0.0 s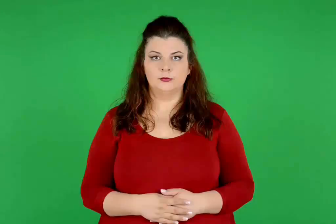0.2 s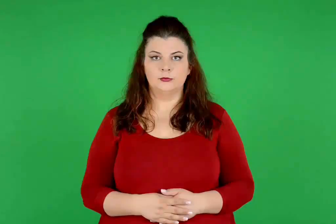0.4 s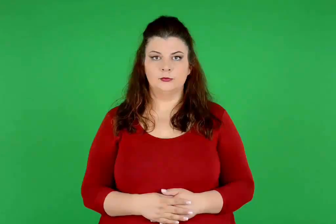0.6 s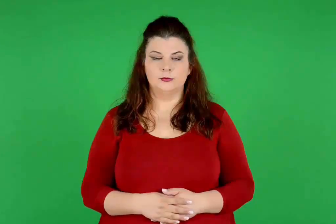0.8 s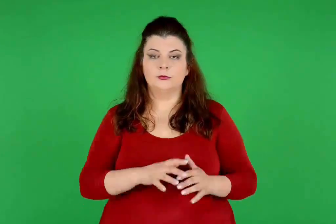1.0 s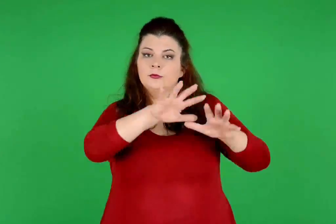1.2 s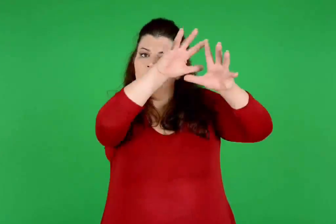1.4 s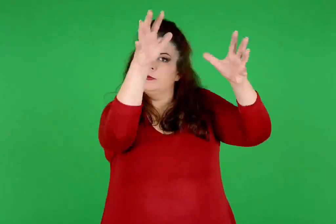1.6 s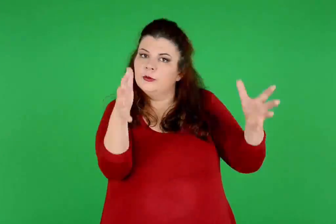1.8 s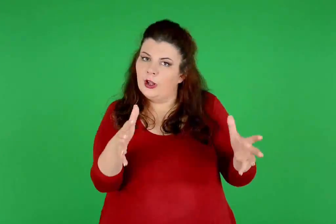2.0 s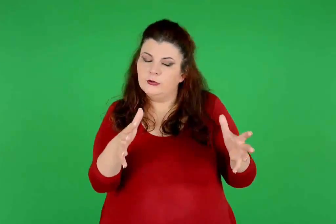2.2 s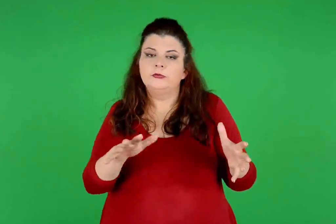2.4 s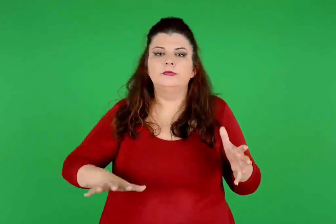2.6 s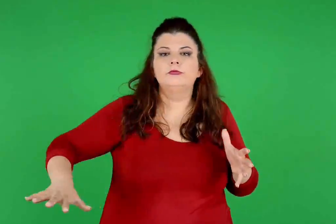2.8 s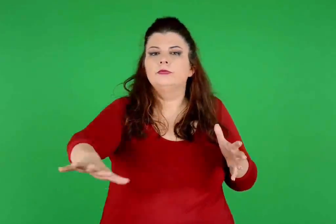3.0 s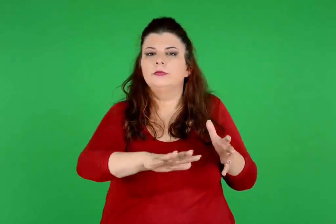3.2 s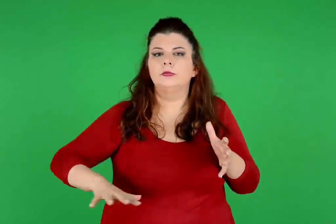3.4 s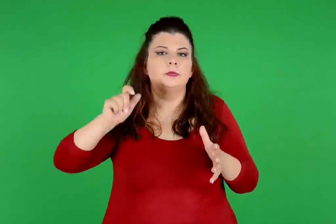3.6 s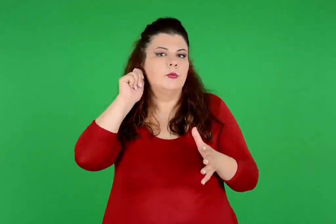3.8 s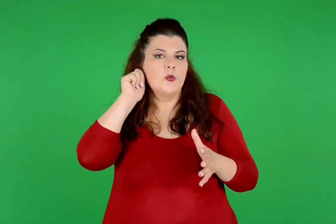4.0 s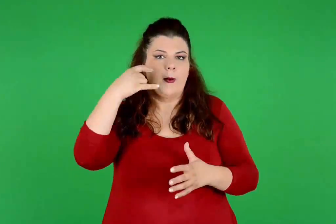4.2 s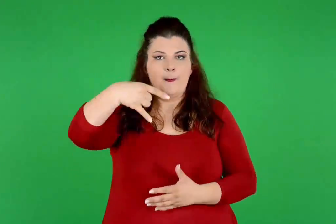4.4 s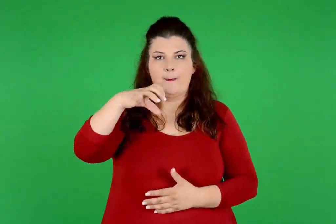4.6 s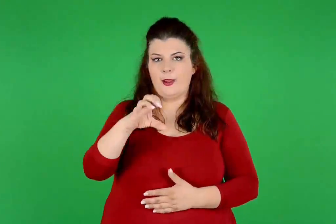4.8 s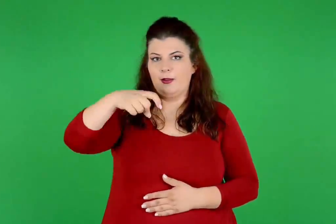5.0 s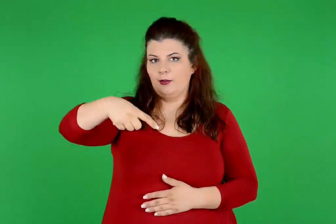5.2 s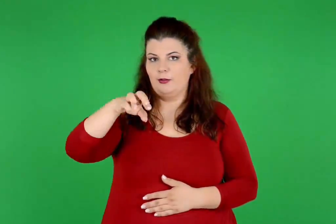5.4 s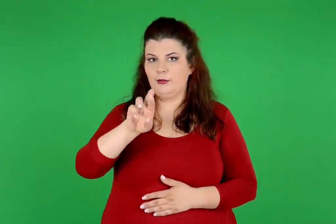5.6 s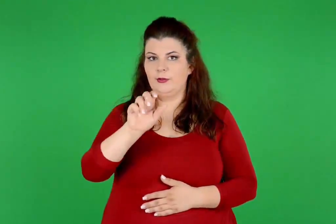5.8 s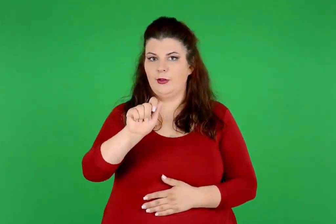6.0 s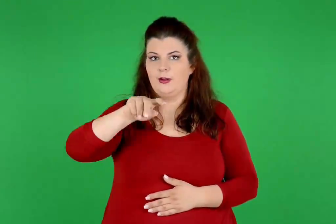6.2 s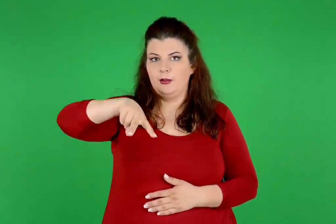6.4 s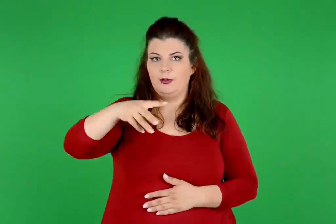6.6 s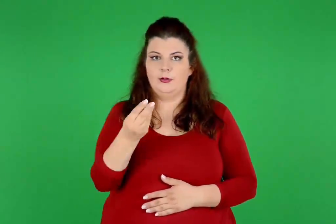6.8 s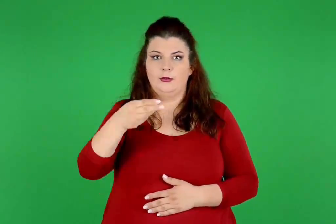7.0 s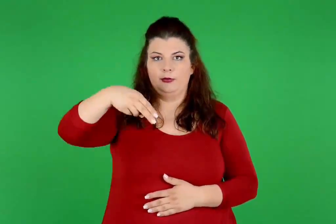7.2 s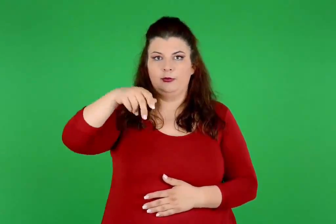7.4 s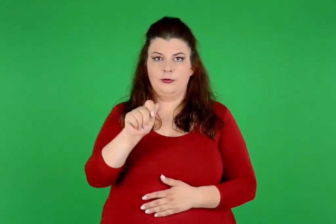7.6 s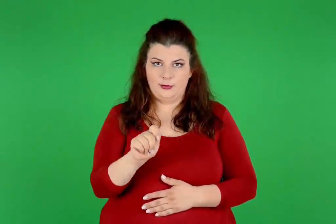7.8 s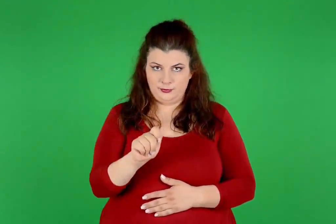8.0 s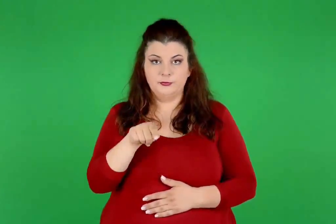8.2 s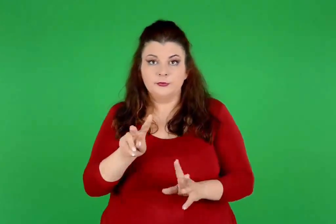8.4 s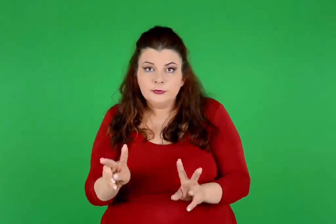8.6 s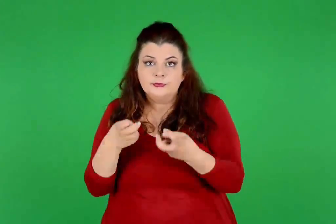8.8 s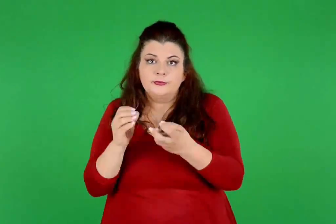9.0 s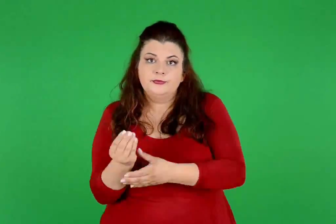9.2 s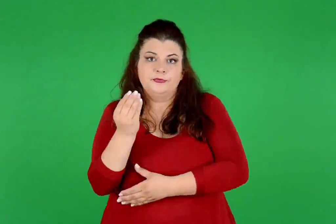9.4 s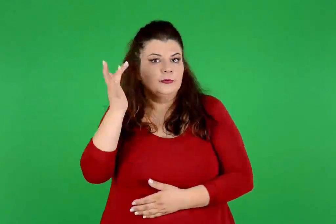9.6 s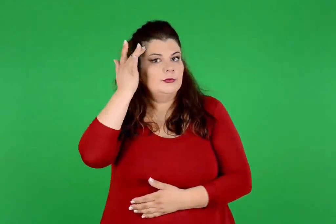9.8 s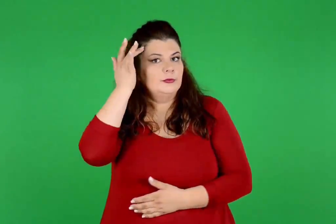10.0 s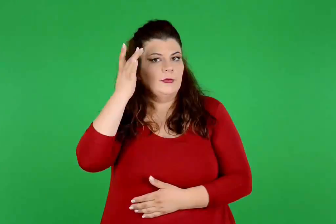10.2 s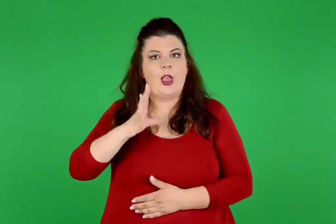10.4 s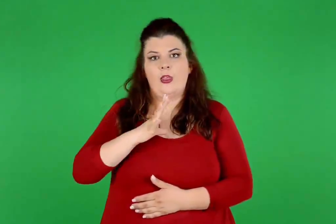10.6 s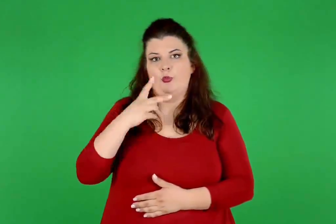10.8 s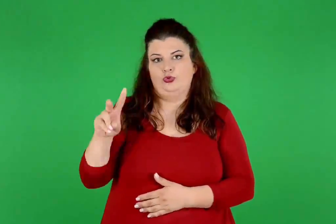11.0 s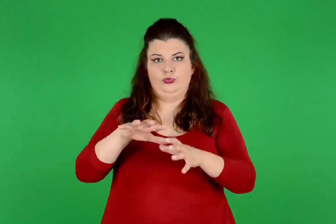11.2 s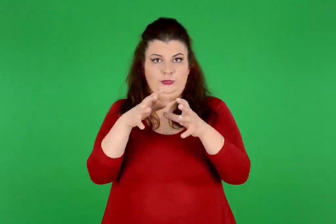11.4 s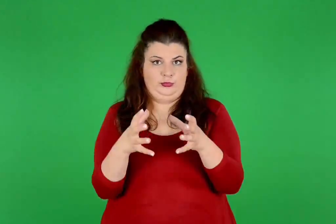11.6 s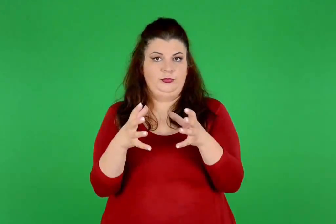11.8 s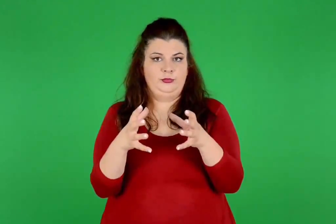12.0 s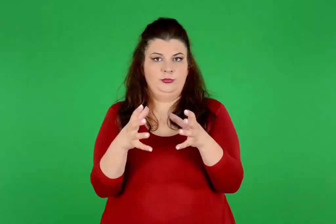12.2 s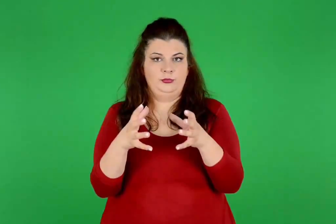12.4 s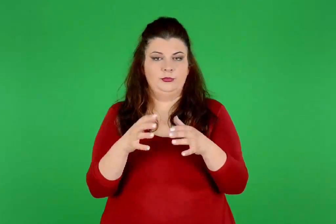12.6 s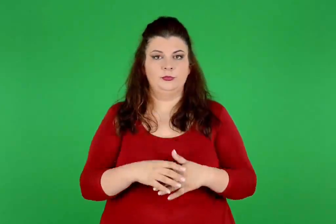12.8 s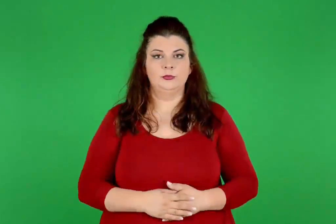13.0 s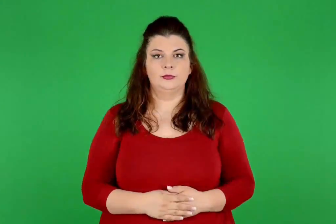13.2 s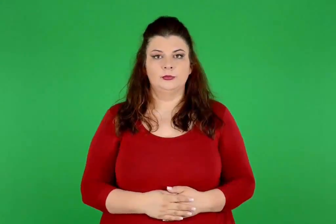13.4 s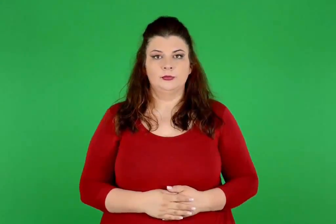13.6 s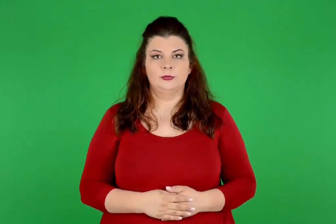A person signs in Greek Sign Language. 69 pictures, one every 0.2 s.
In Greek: το σπήλαιο των πετραλώνων και το ανθρώπινο κρανίο που βρέθηκε εκεί
